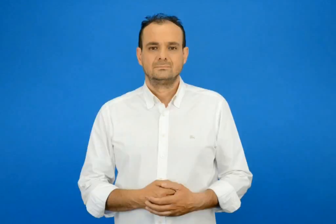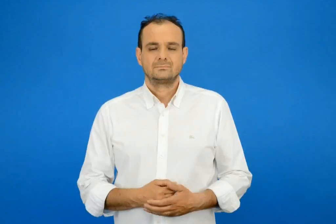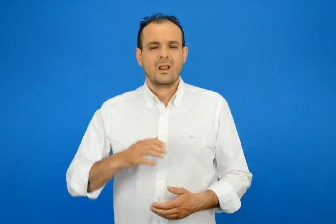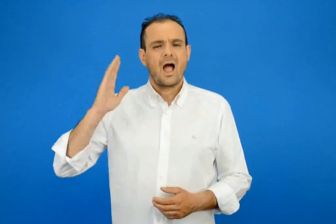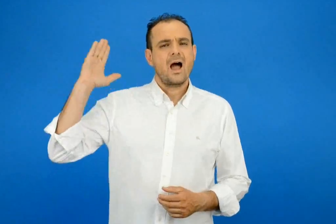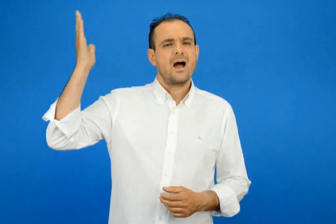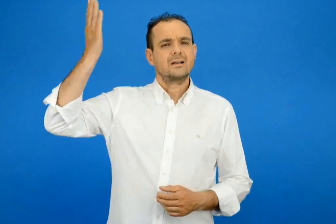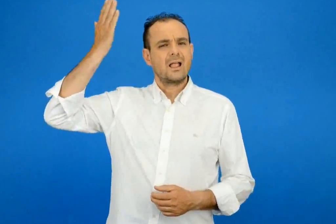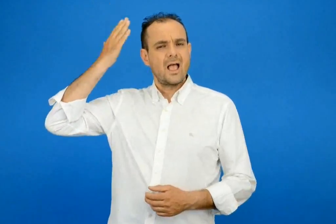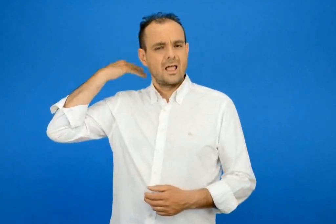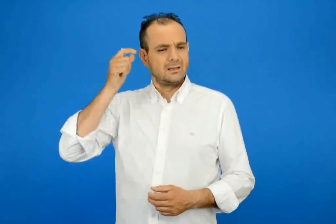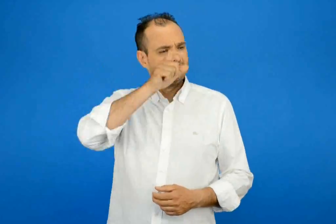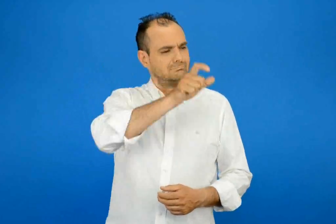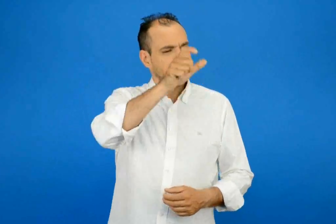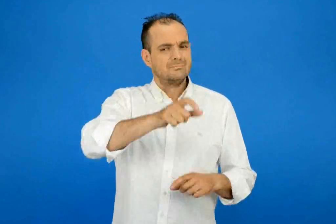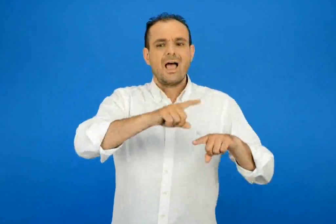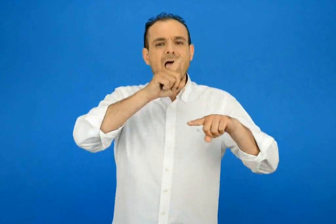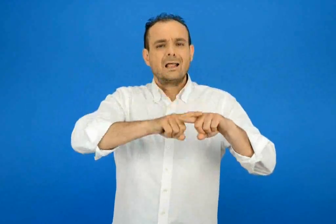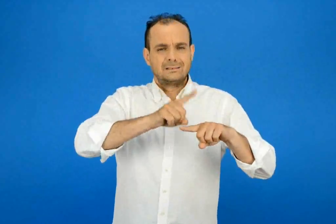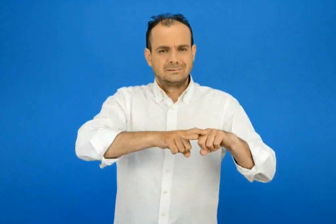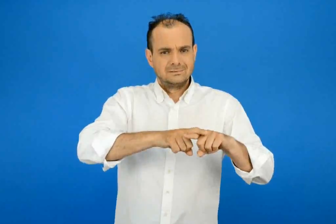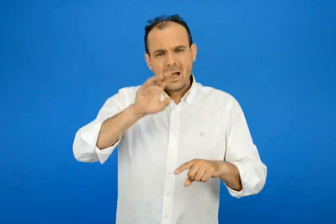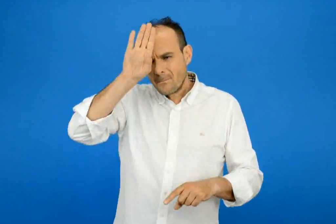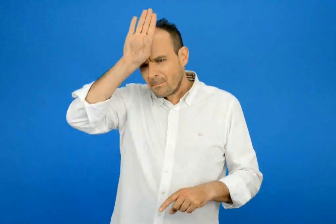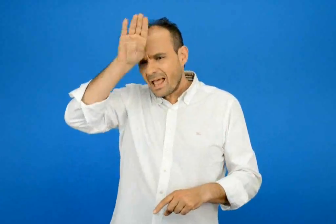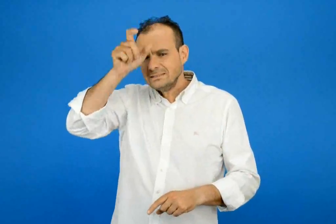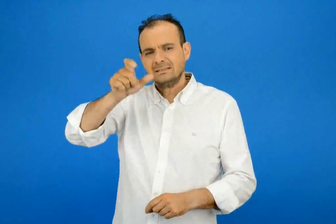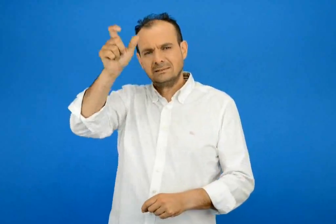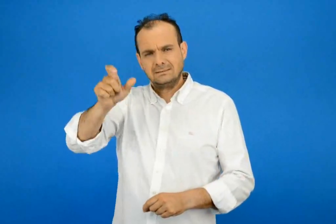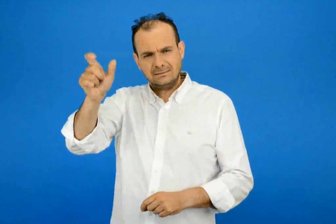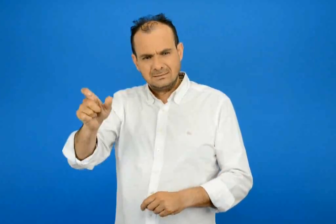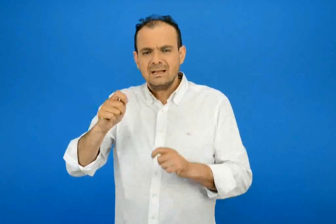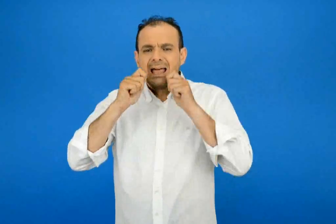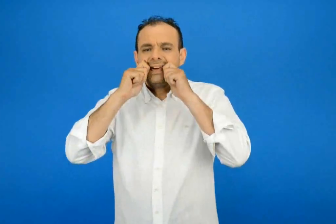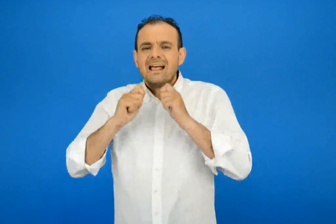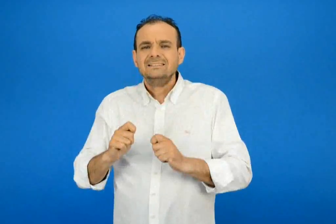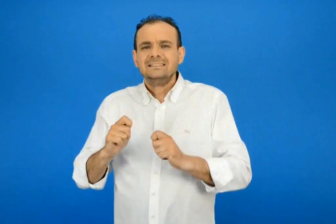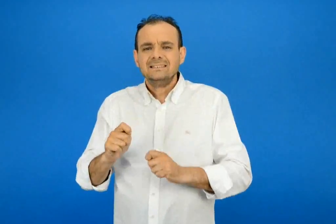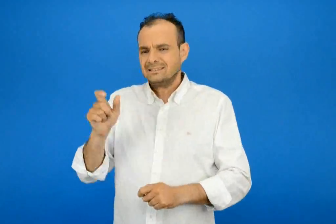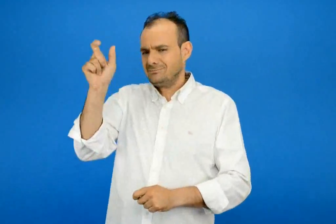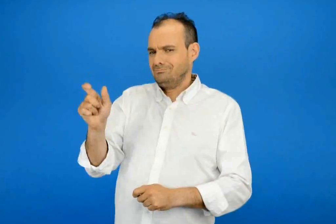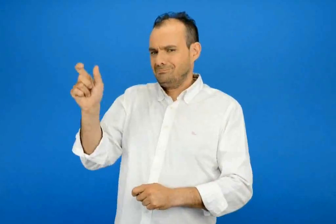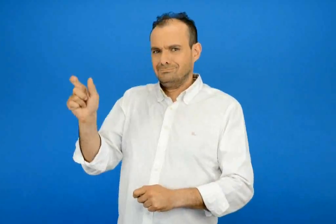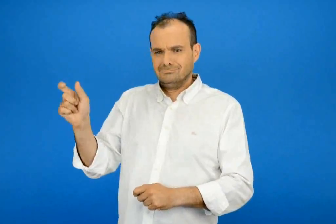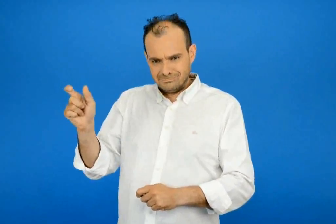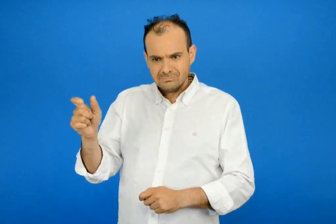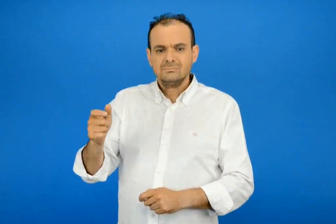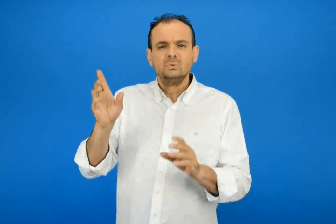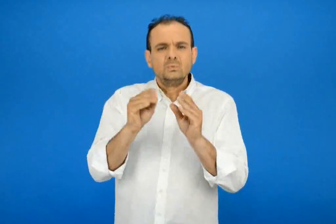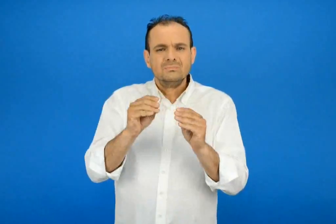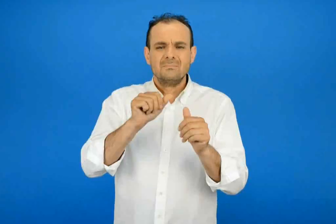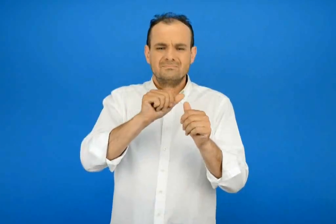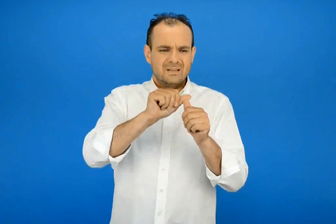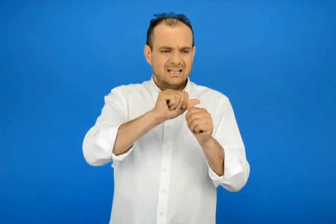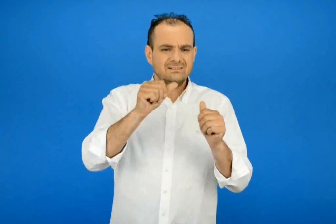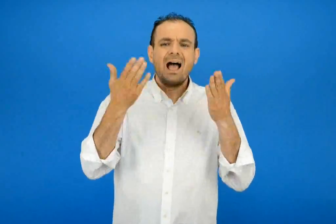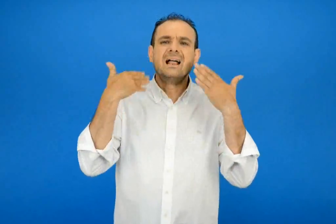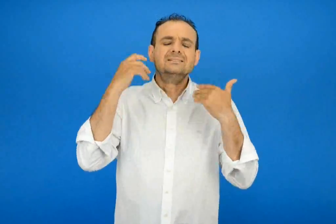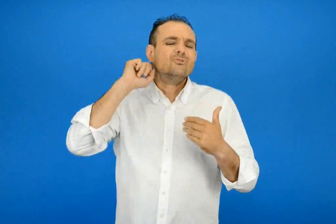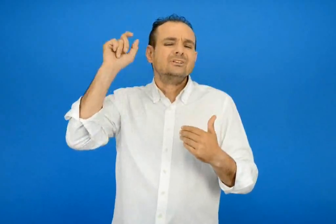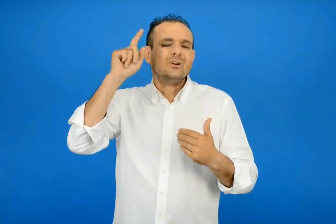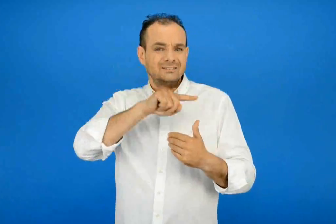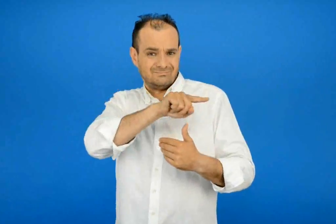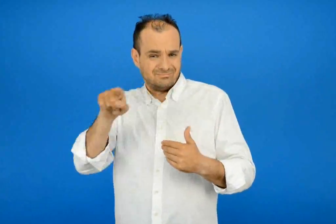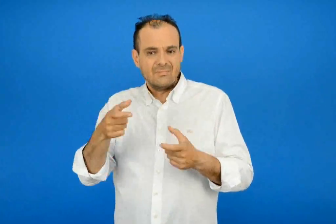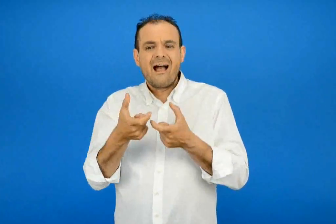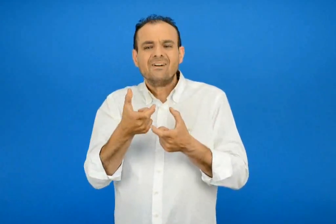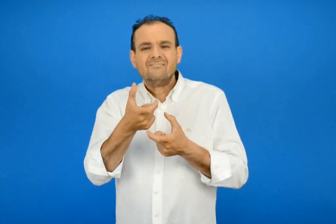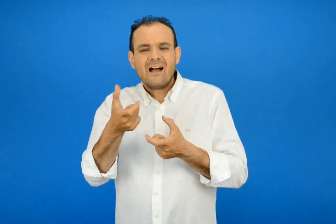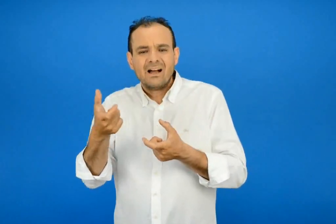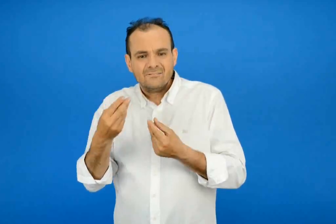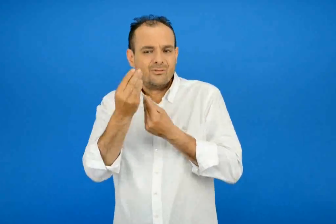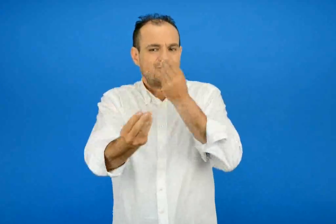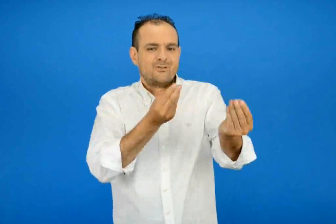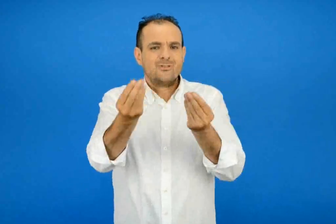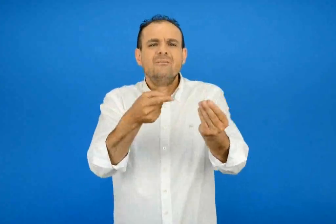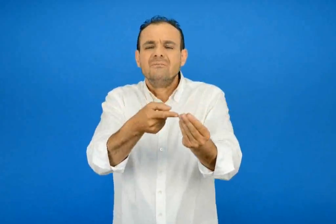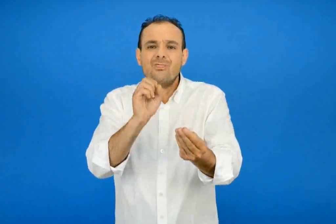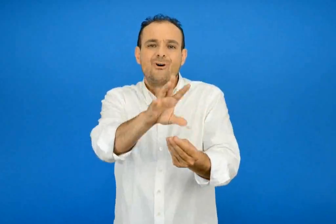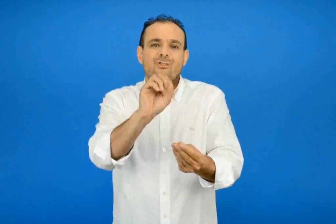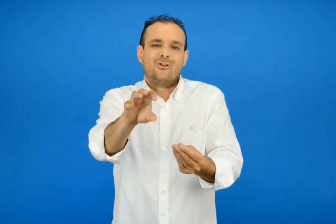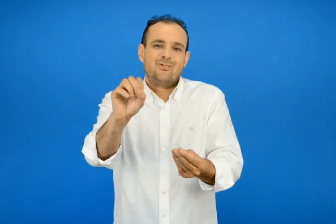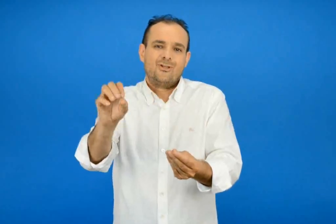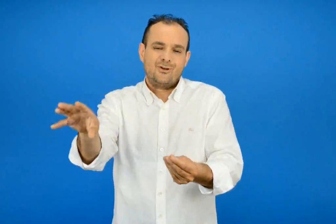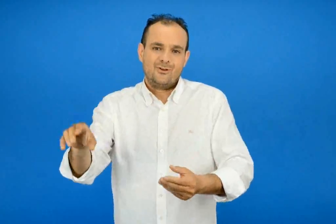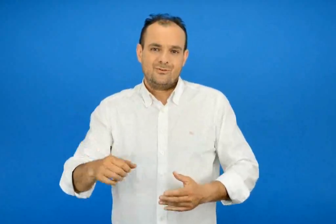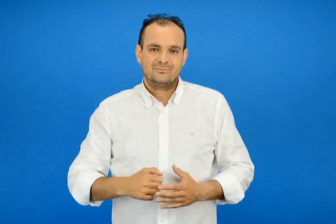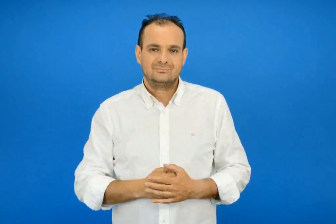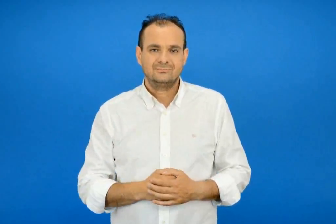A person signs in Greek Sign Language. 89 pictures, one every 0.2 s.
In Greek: οι αρχαίοι έλληνες οι πέρσες και οι κινέζοι έδιναν τα αυγά ως δώρα στις ανοιξιάτικες γιορτές τους
